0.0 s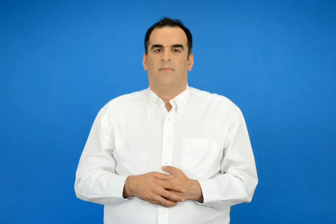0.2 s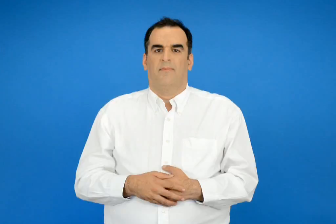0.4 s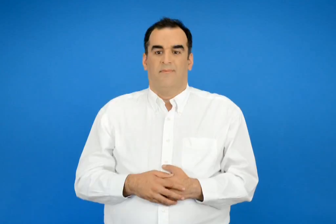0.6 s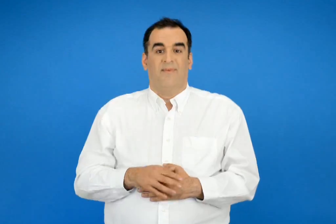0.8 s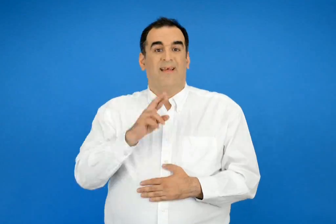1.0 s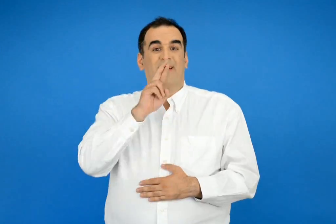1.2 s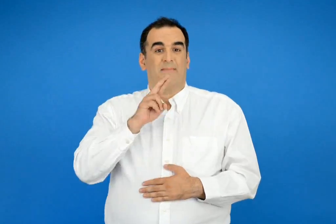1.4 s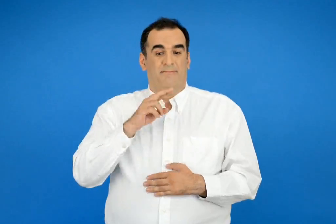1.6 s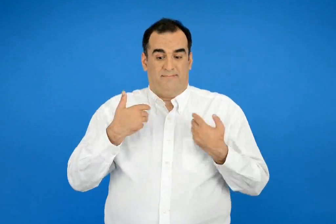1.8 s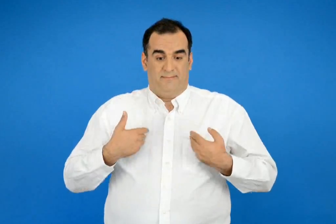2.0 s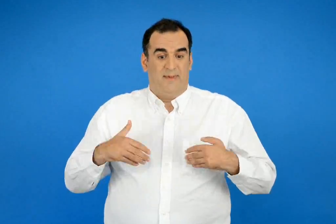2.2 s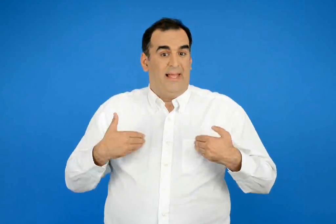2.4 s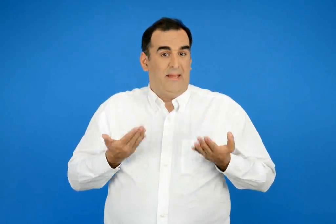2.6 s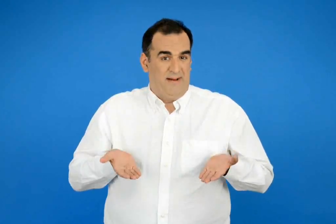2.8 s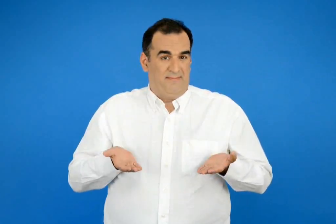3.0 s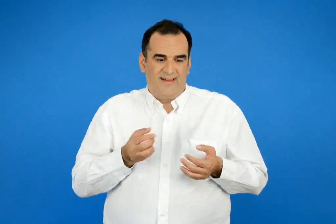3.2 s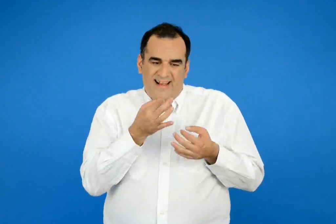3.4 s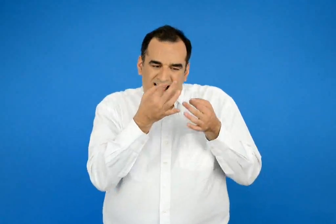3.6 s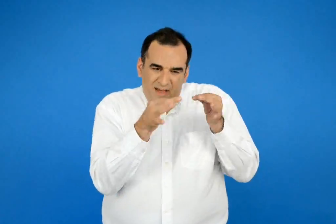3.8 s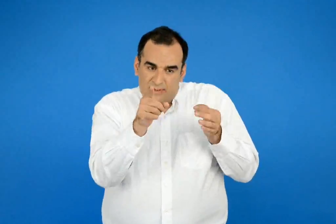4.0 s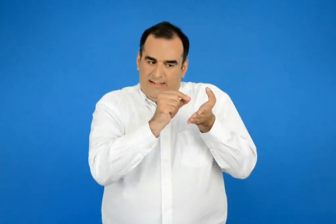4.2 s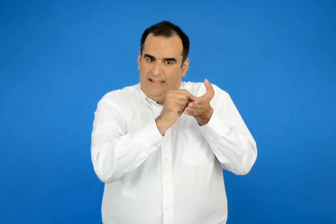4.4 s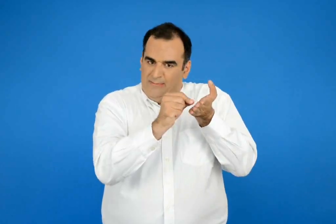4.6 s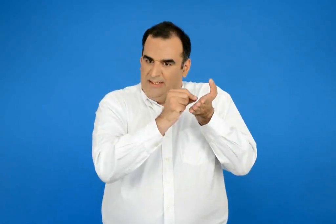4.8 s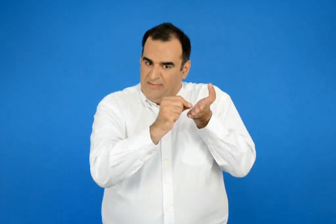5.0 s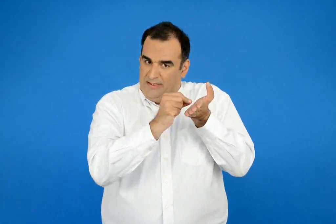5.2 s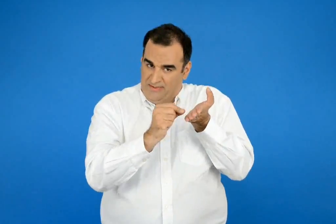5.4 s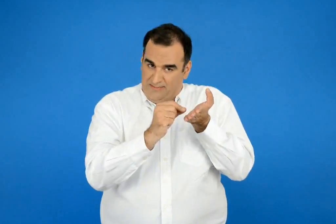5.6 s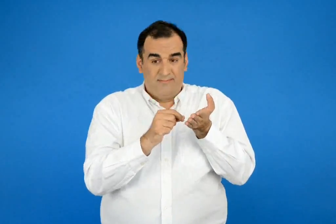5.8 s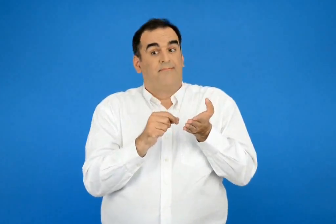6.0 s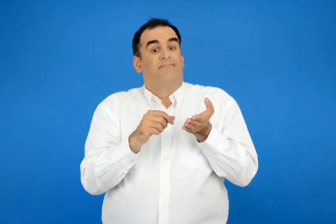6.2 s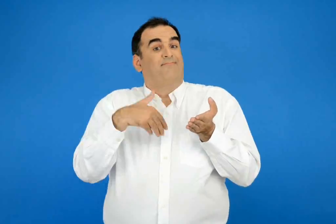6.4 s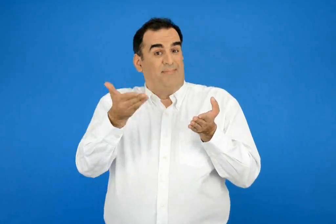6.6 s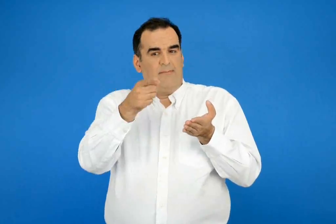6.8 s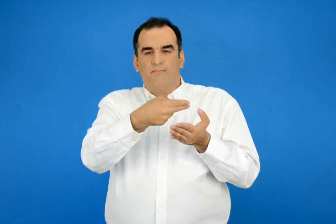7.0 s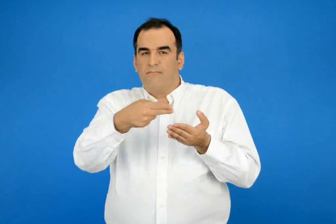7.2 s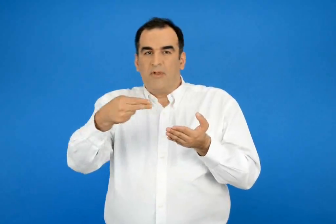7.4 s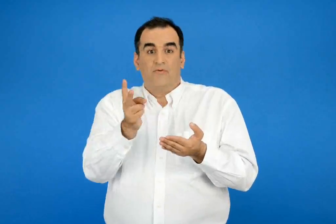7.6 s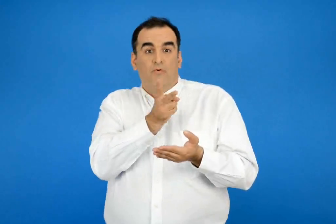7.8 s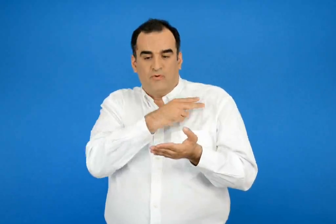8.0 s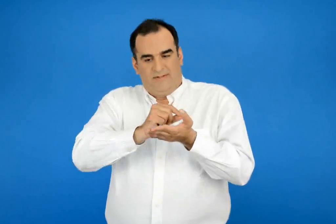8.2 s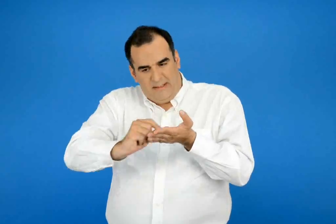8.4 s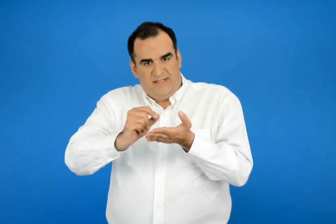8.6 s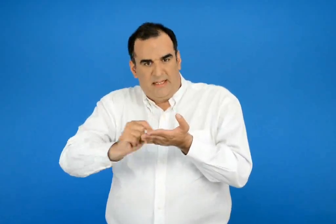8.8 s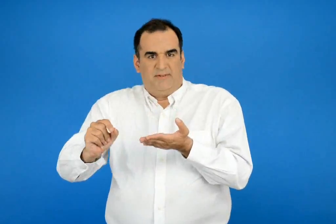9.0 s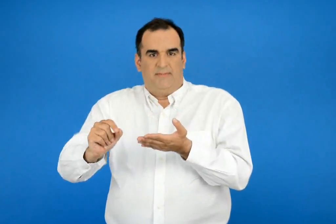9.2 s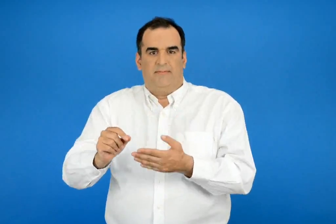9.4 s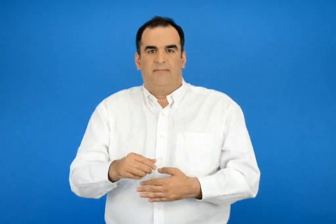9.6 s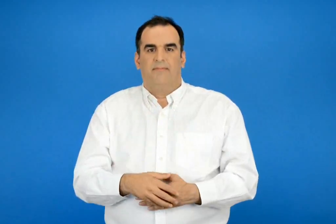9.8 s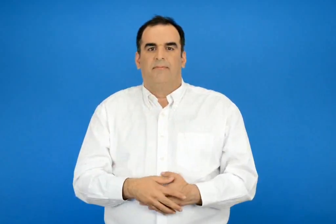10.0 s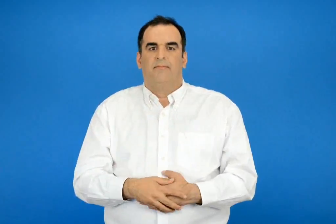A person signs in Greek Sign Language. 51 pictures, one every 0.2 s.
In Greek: γράψε στα κενά το ρήμα είμαι για να φτιάξεις σωστές προτάσεις
